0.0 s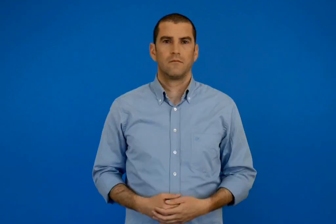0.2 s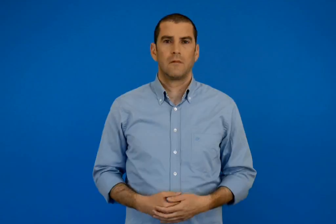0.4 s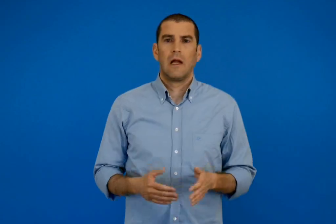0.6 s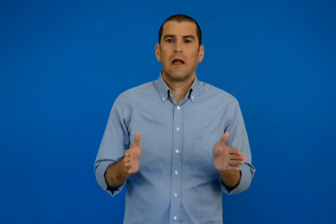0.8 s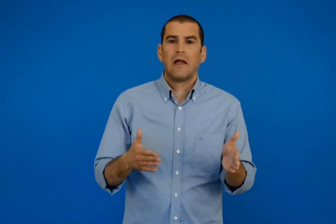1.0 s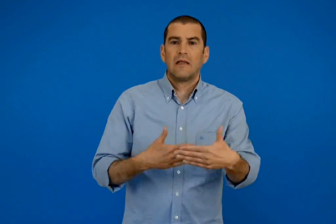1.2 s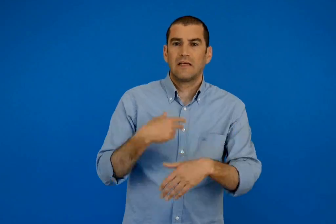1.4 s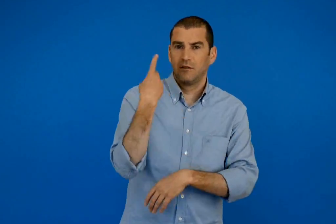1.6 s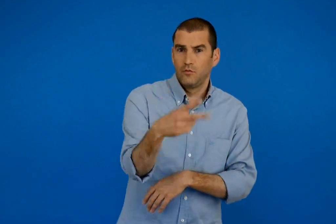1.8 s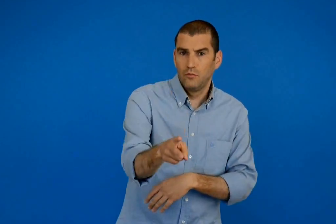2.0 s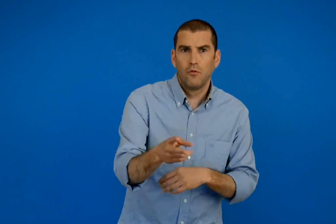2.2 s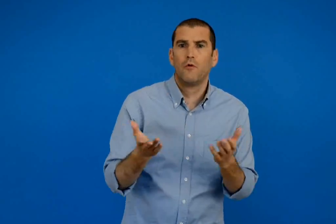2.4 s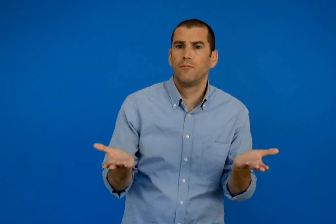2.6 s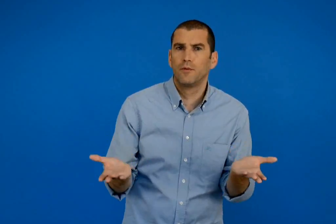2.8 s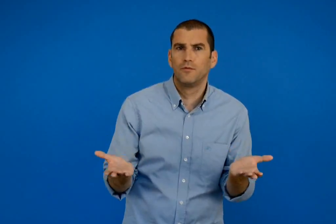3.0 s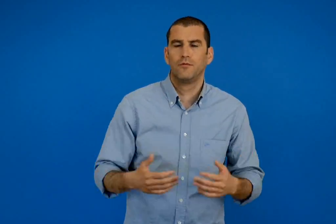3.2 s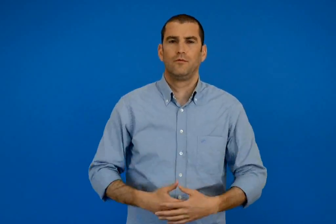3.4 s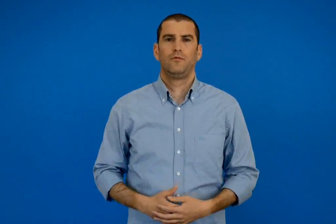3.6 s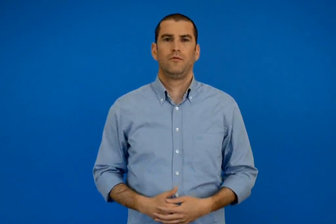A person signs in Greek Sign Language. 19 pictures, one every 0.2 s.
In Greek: πως είναι η τάξη σου ;
